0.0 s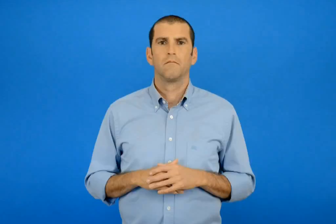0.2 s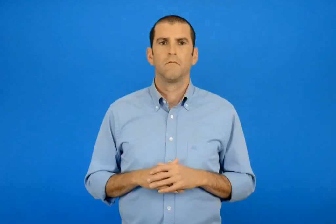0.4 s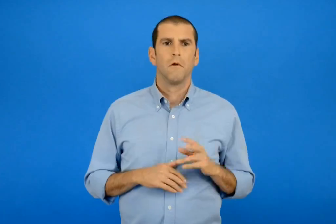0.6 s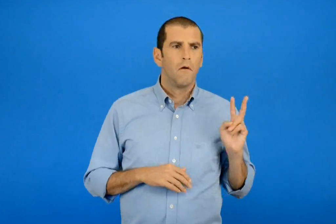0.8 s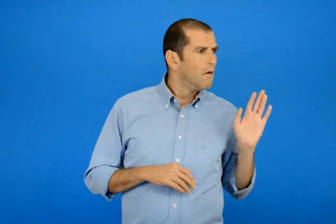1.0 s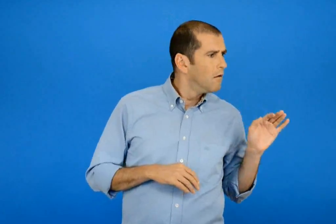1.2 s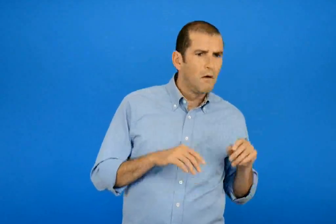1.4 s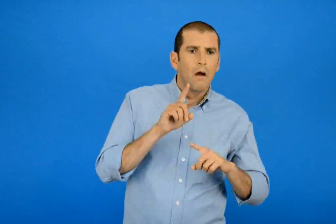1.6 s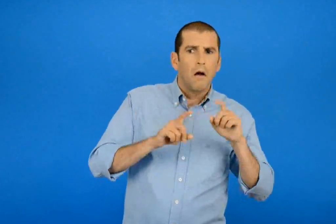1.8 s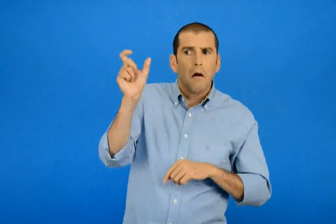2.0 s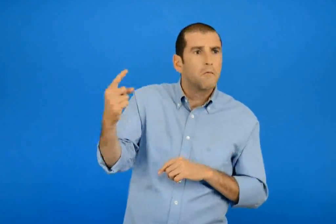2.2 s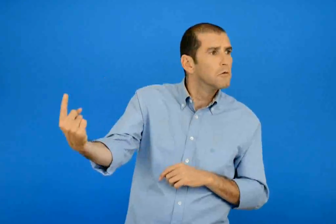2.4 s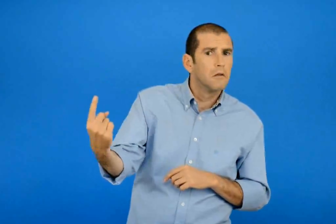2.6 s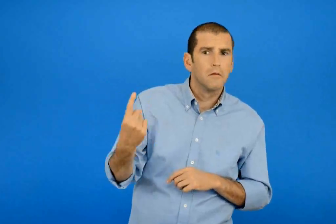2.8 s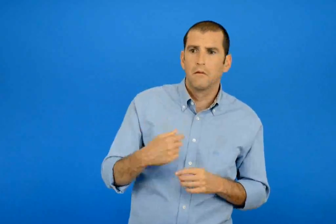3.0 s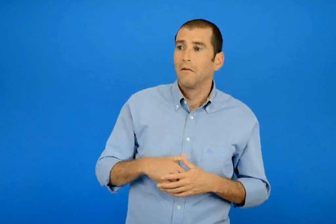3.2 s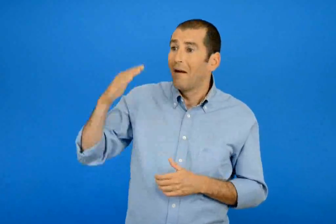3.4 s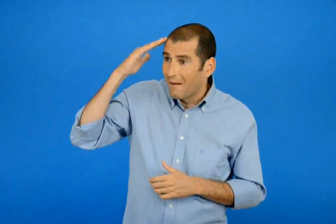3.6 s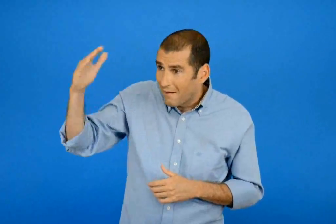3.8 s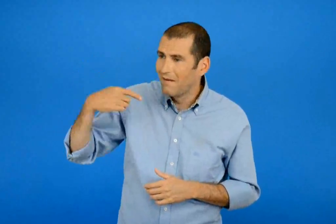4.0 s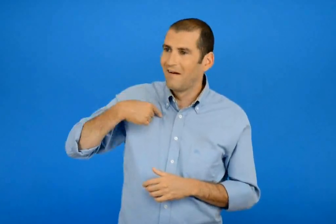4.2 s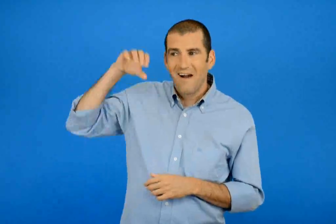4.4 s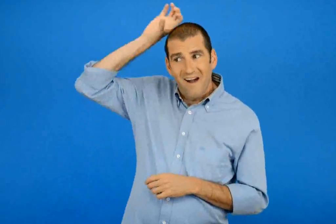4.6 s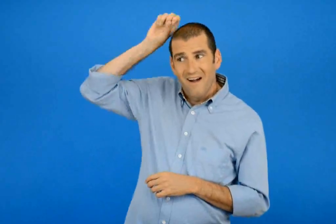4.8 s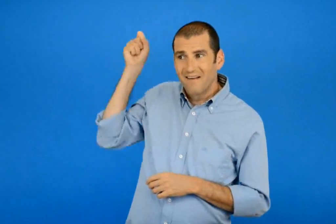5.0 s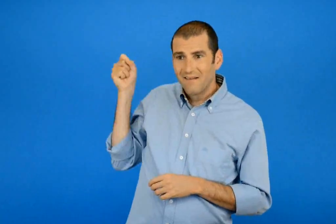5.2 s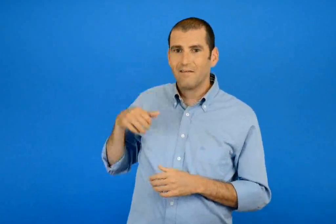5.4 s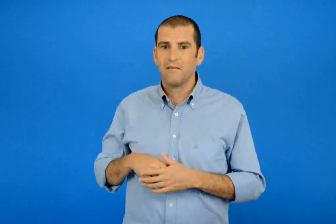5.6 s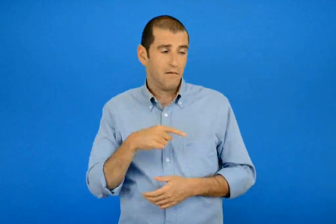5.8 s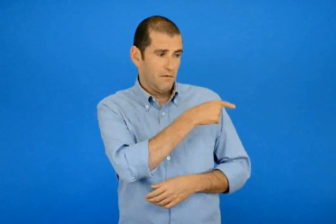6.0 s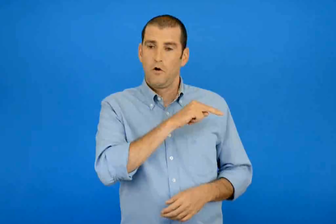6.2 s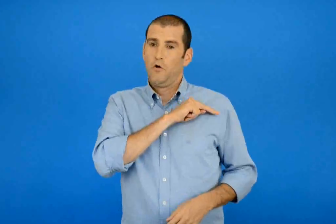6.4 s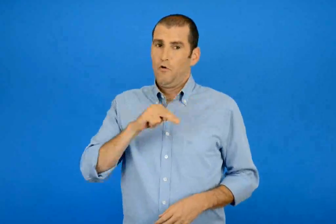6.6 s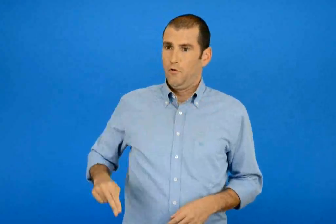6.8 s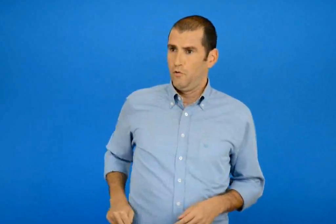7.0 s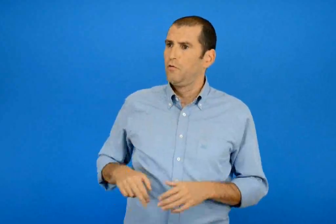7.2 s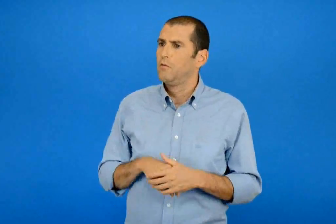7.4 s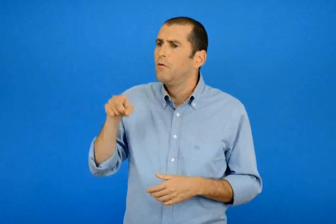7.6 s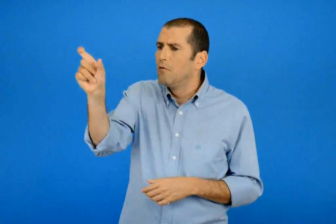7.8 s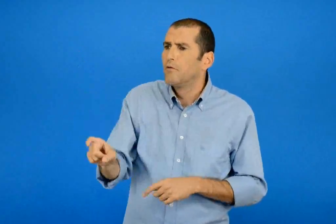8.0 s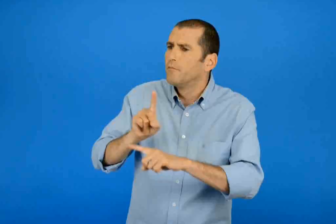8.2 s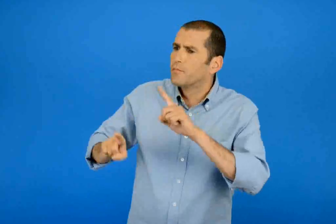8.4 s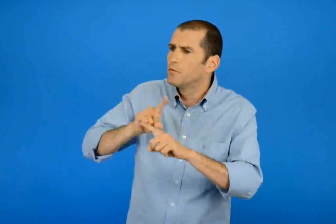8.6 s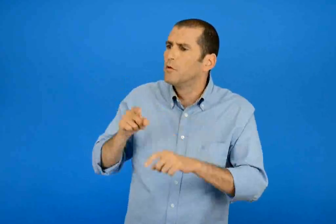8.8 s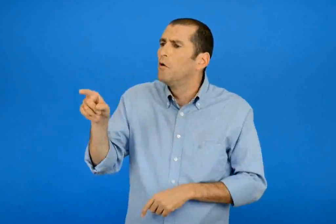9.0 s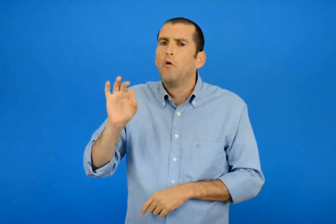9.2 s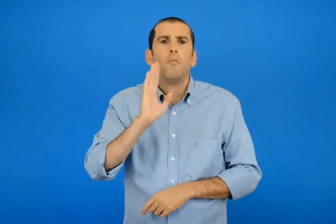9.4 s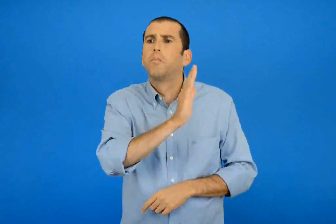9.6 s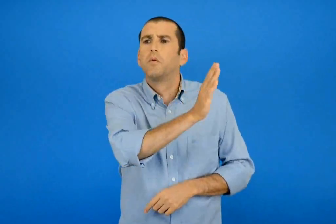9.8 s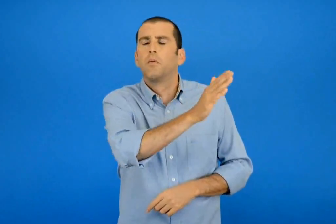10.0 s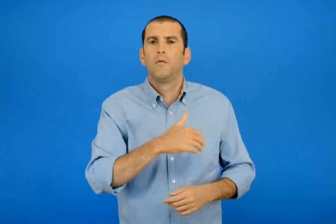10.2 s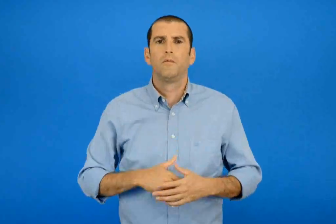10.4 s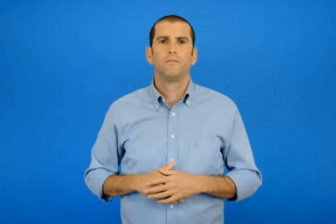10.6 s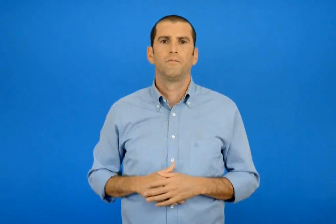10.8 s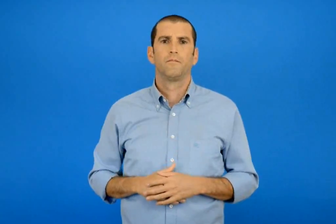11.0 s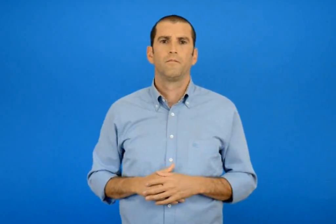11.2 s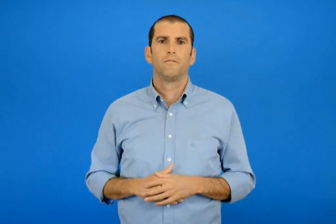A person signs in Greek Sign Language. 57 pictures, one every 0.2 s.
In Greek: κάποιός έρχεται γειά είμαι η άννα και αυτή είναι η νου ποιός είσαι ; που πας ;
